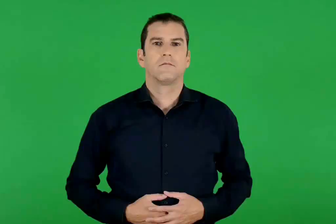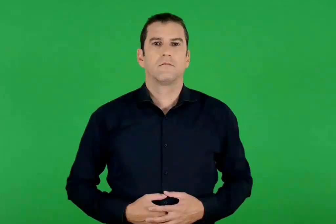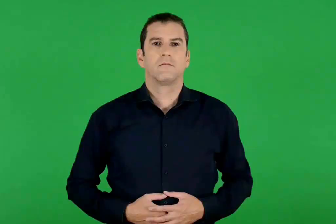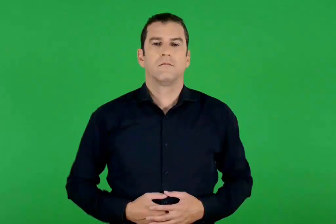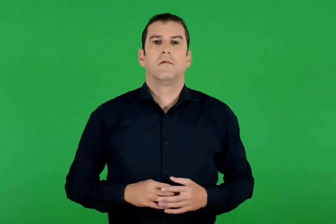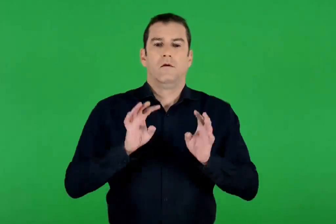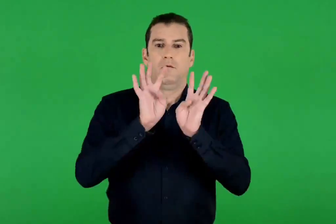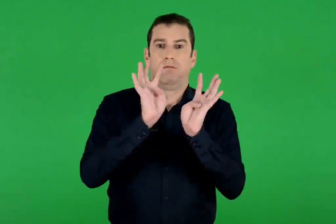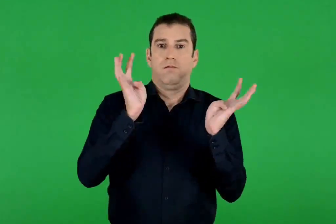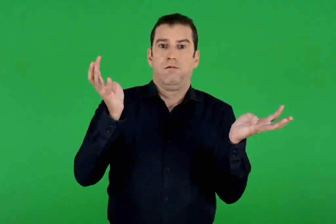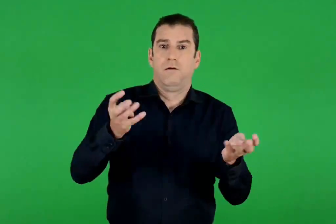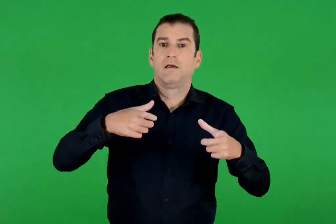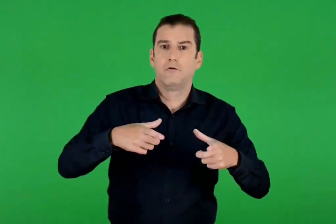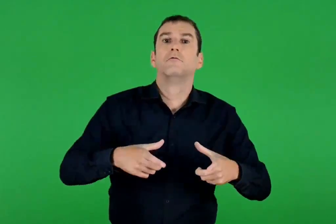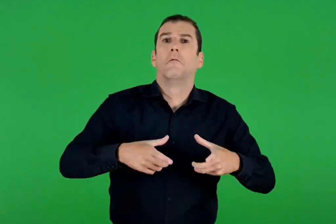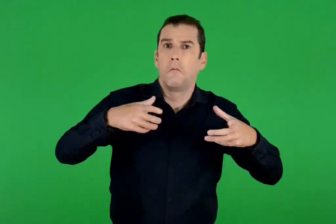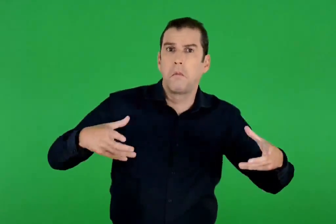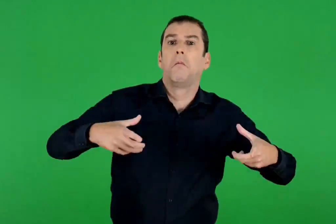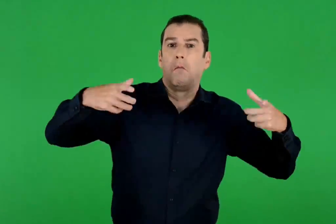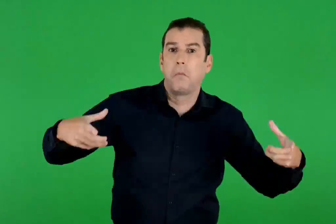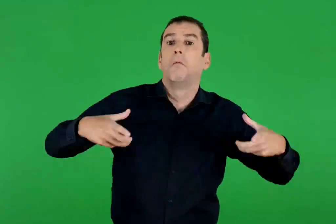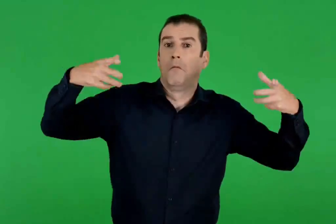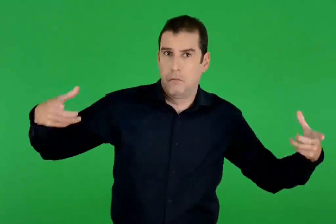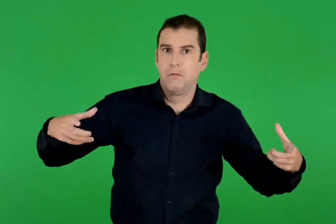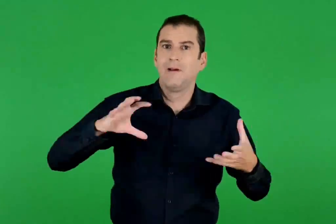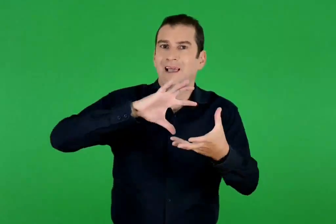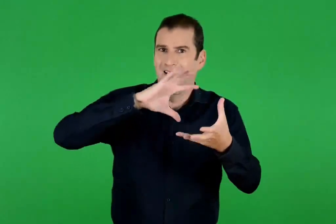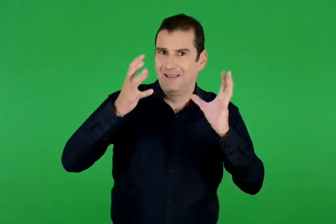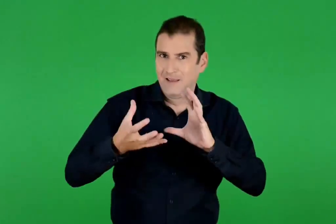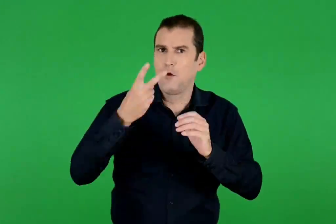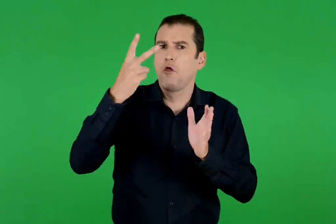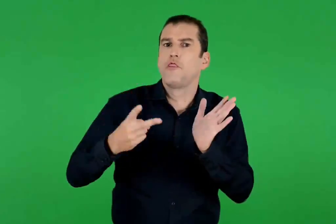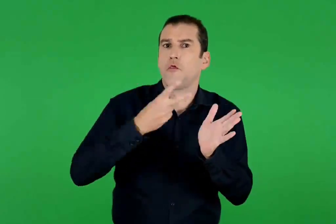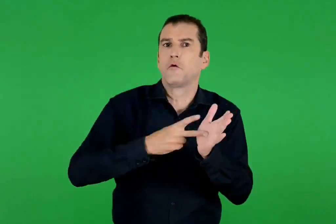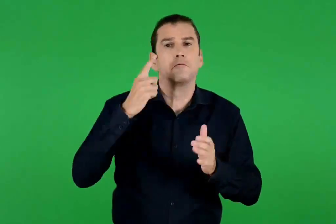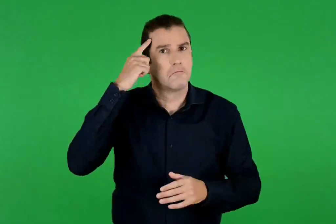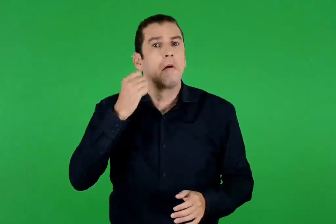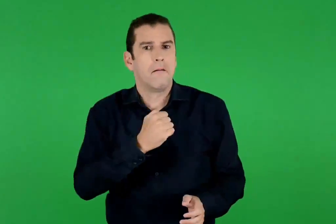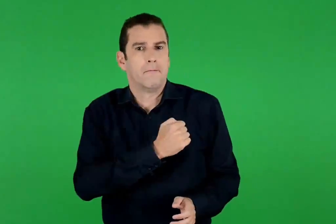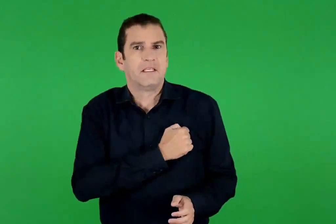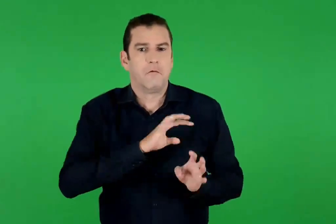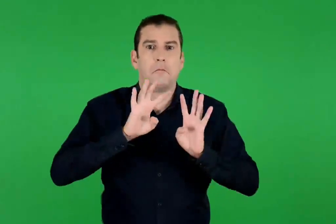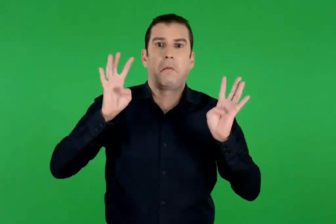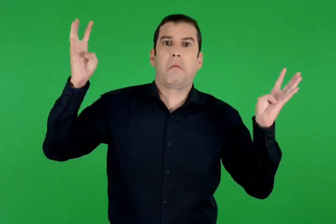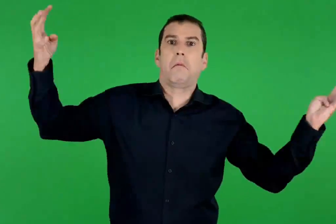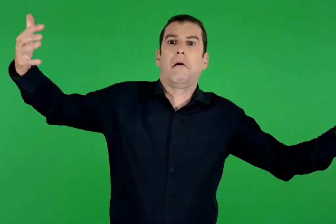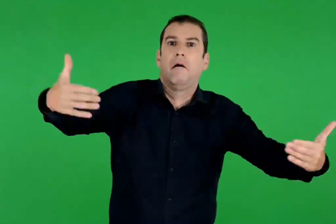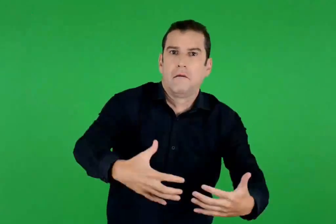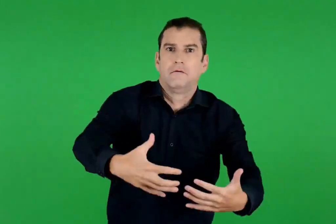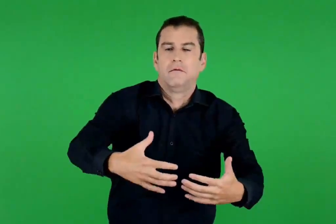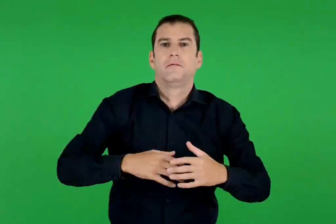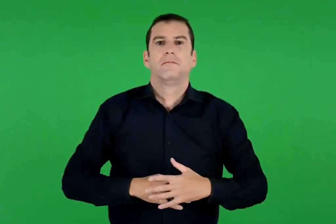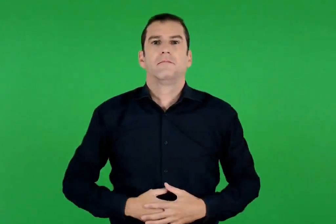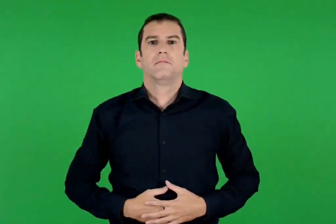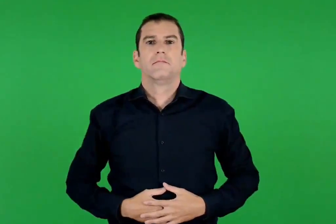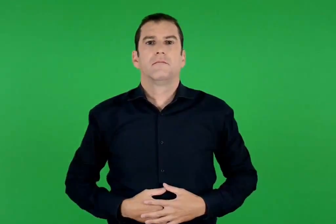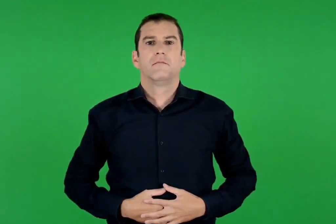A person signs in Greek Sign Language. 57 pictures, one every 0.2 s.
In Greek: ο κύκλος θα γινότανε ακόμα πιο μεγάλος και δυο φορές τη γη μας θα αγκάλιαζε θαρρώ
